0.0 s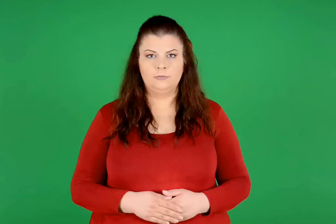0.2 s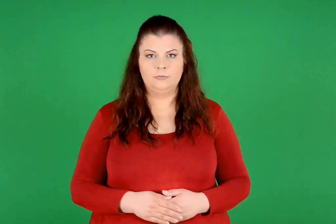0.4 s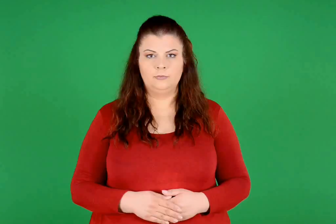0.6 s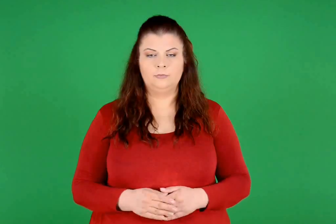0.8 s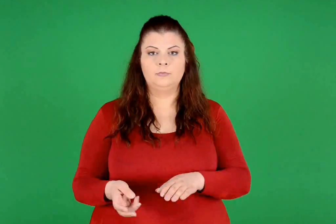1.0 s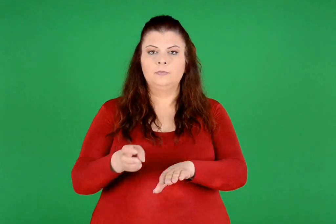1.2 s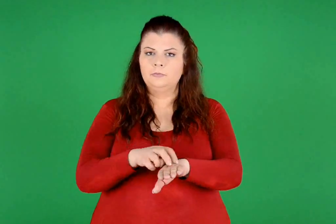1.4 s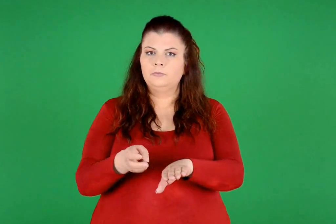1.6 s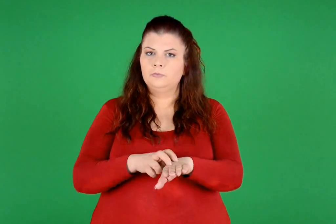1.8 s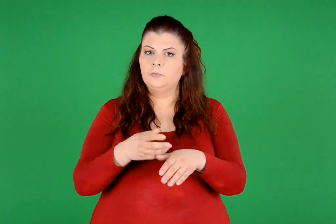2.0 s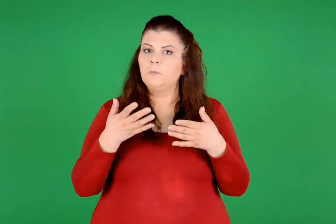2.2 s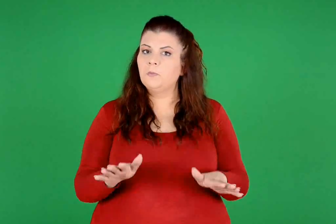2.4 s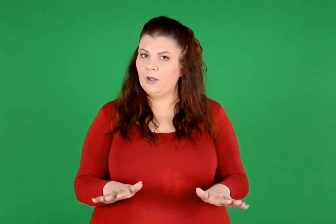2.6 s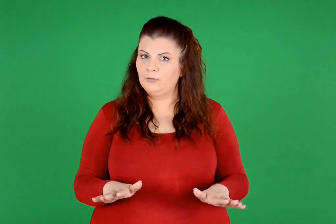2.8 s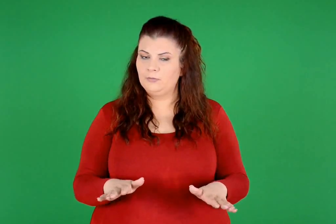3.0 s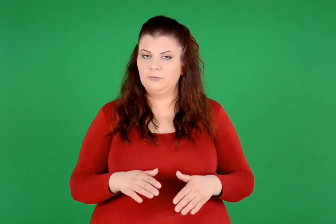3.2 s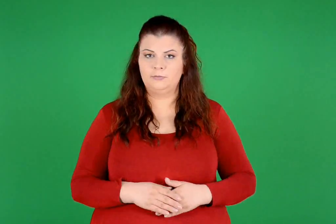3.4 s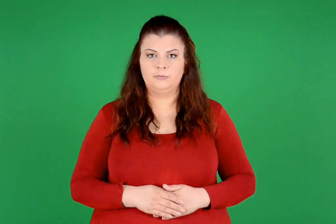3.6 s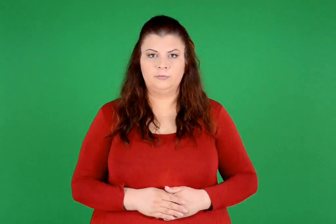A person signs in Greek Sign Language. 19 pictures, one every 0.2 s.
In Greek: ανέβηκαν
